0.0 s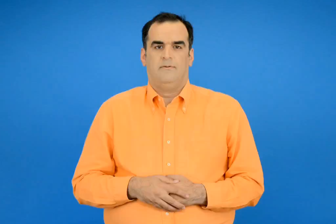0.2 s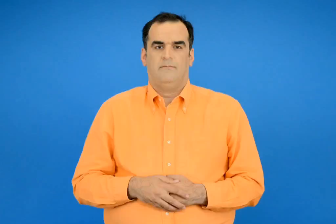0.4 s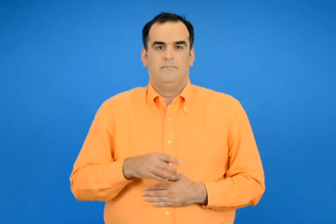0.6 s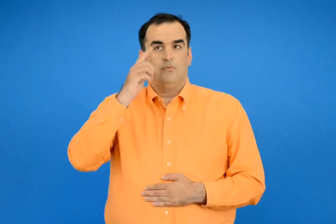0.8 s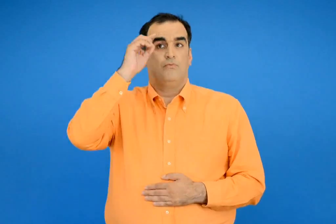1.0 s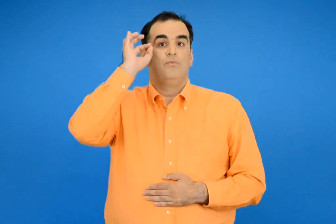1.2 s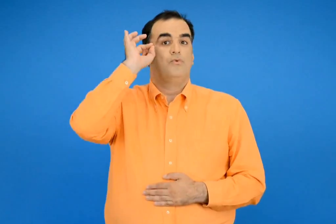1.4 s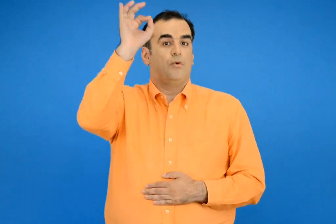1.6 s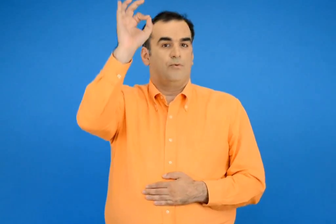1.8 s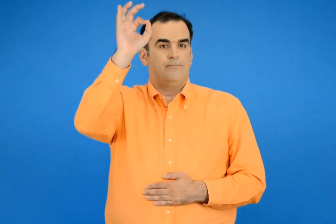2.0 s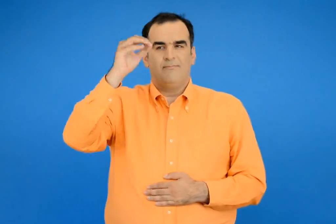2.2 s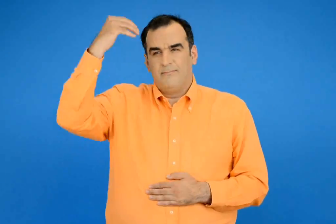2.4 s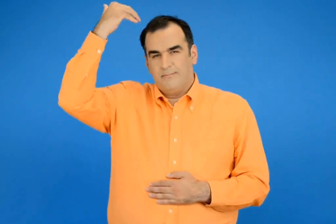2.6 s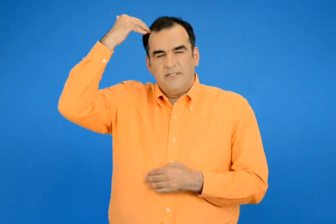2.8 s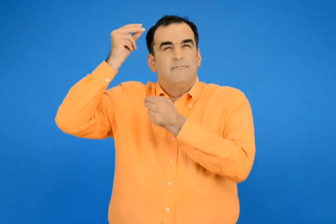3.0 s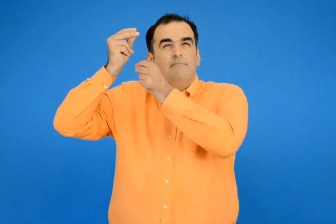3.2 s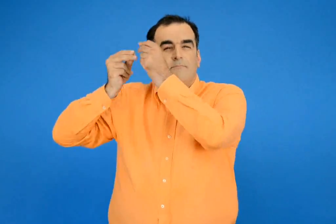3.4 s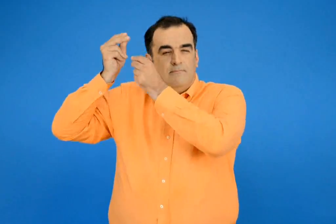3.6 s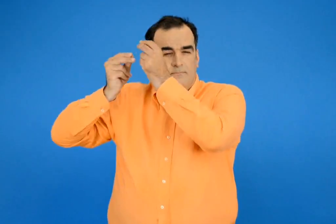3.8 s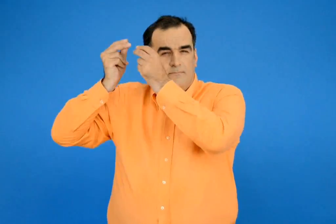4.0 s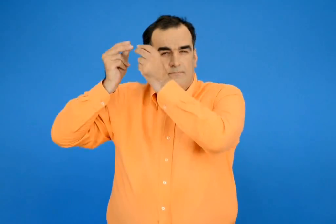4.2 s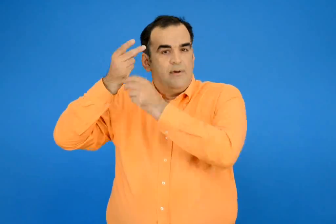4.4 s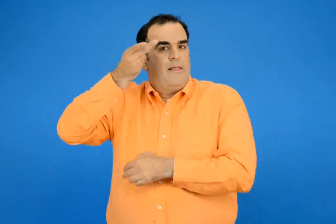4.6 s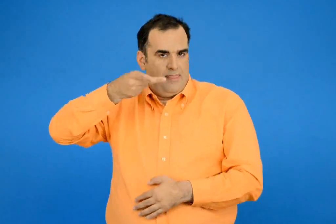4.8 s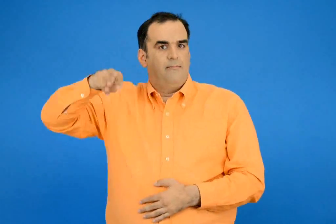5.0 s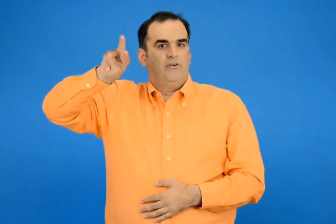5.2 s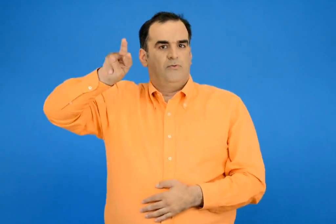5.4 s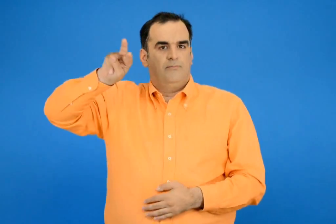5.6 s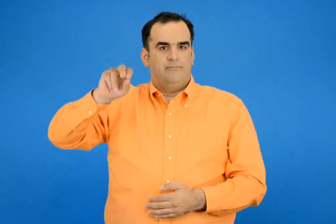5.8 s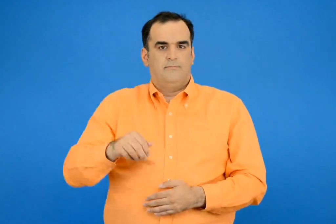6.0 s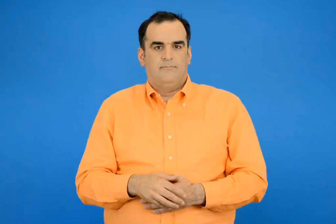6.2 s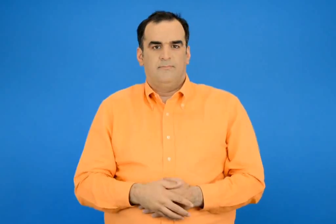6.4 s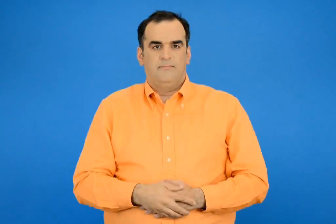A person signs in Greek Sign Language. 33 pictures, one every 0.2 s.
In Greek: σκοπός νοεροί υπολογισμοί – διπλάσιο
